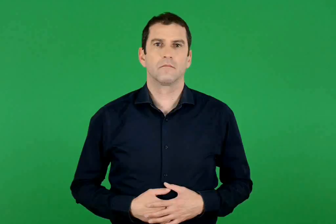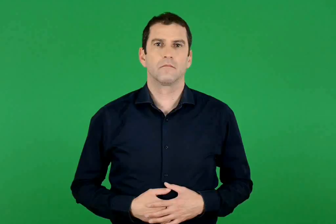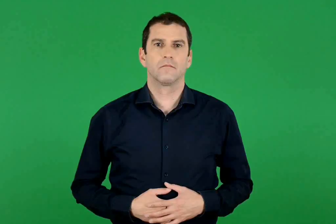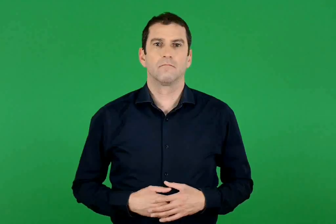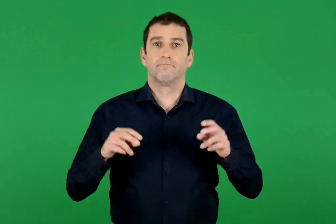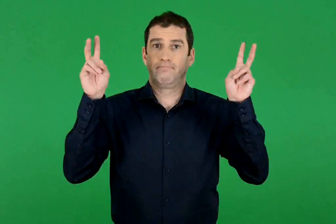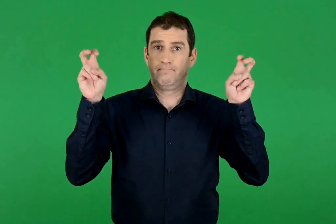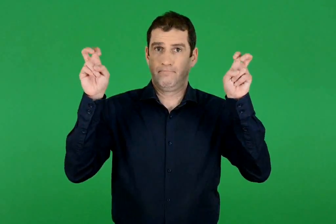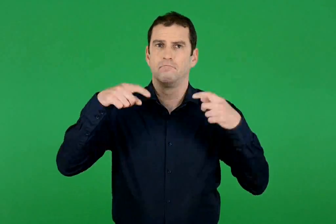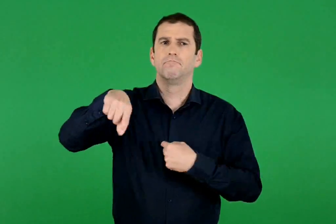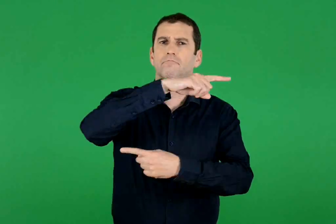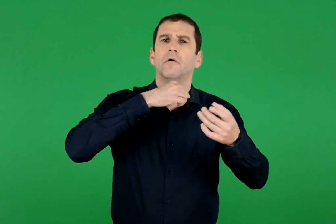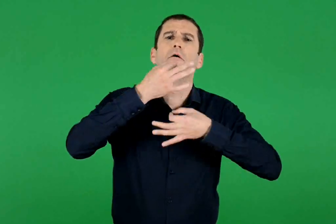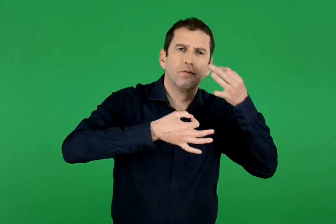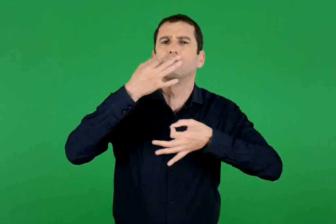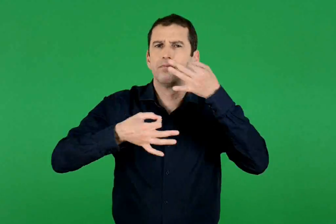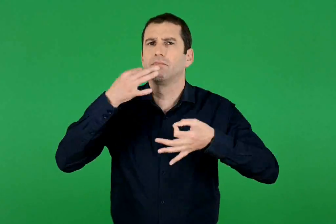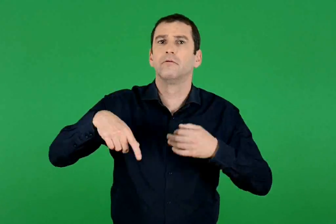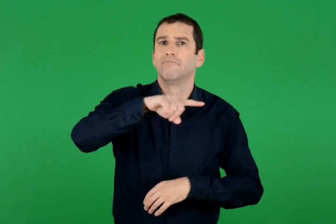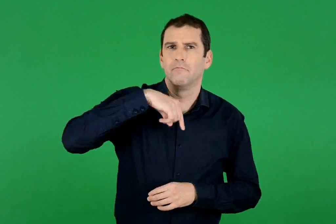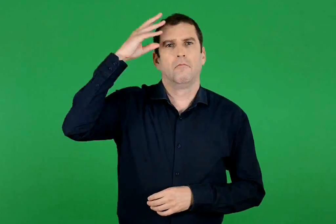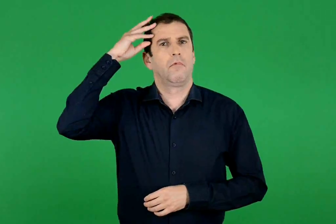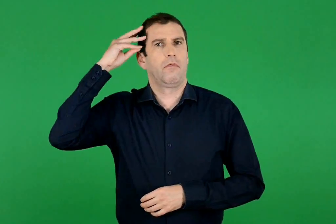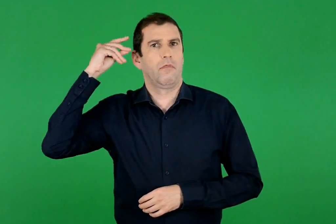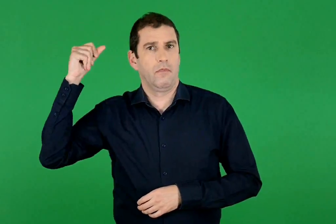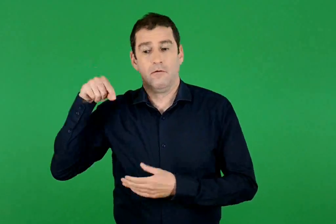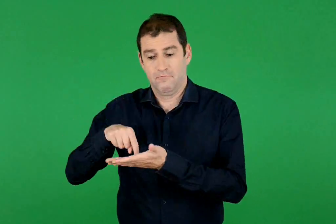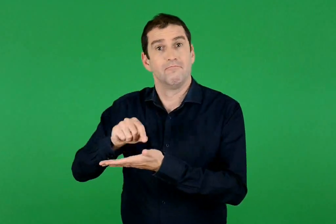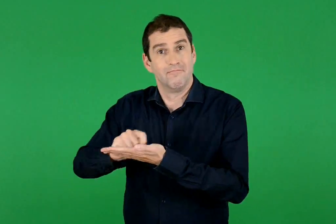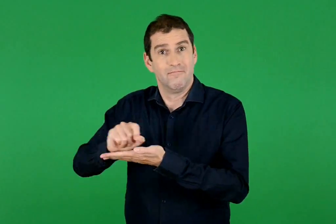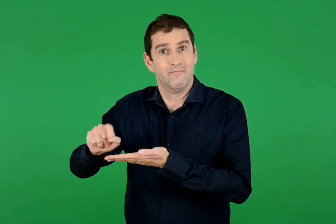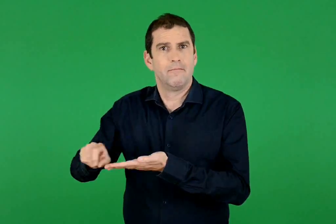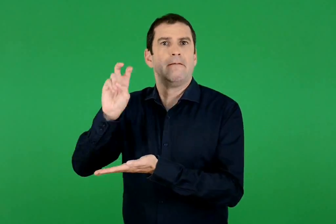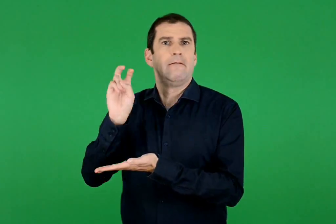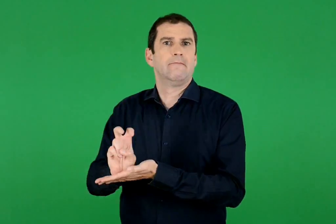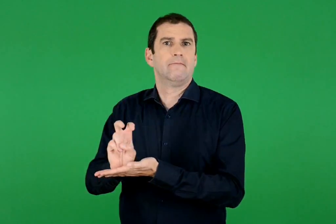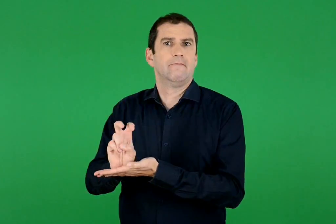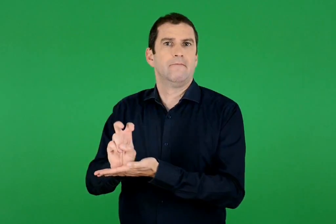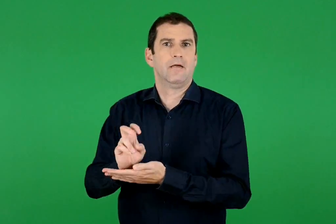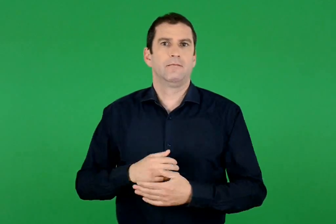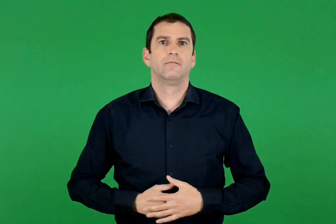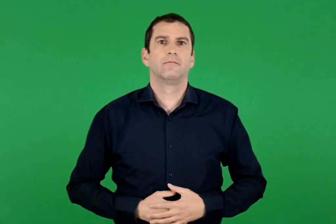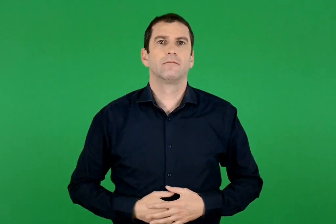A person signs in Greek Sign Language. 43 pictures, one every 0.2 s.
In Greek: τα λόγια ξεχνιούνται , τα γραπτά μένουν
